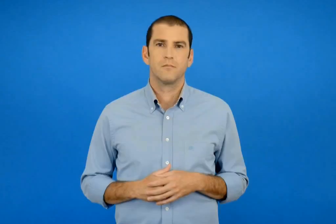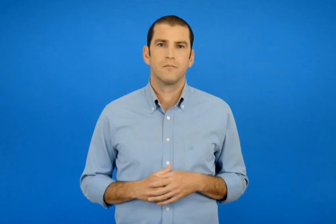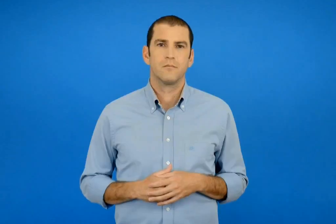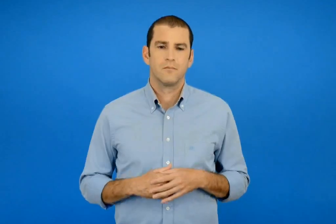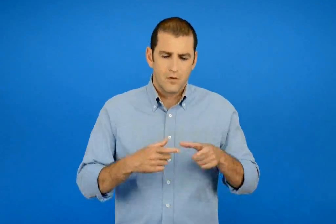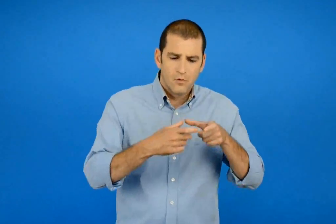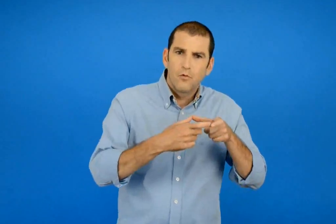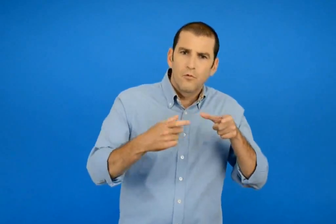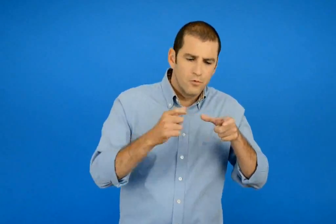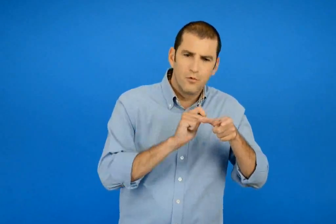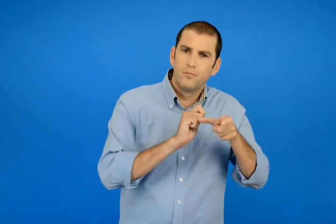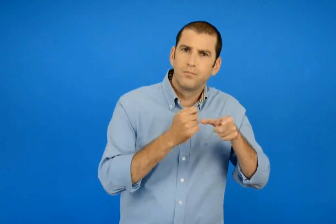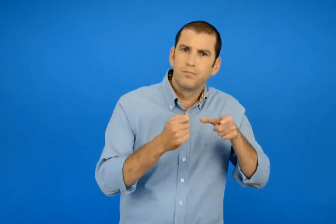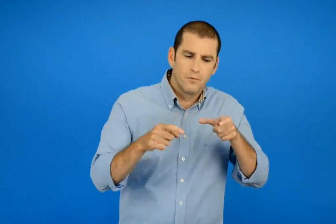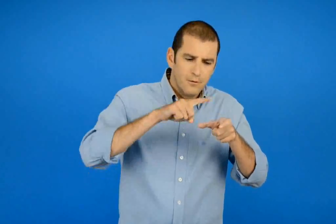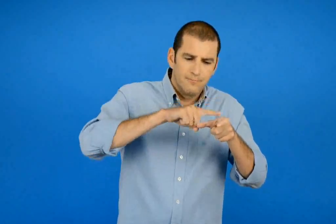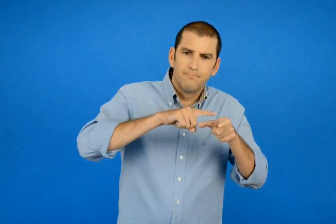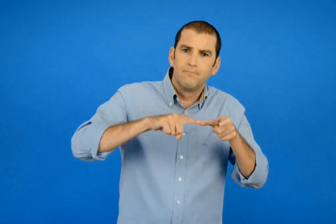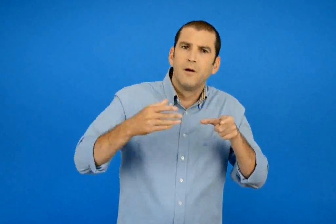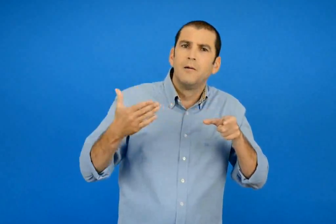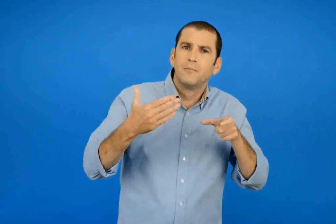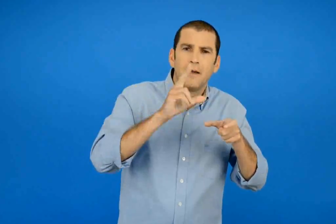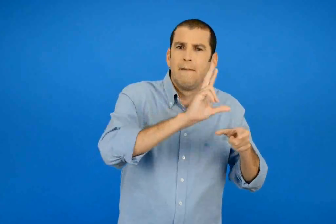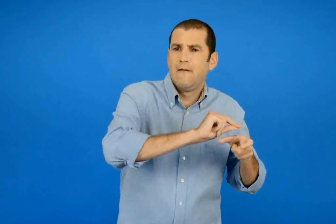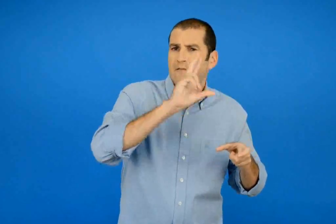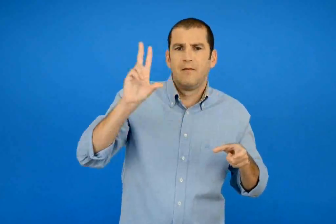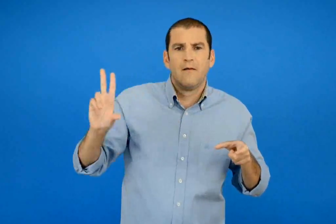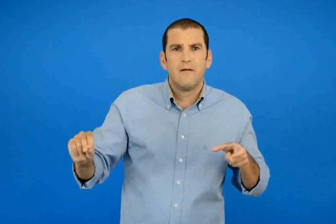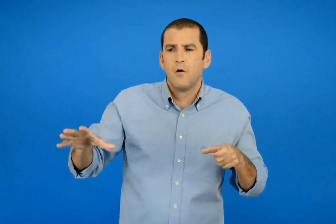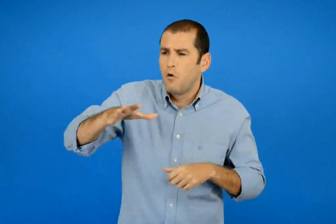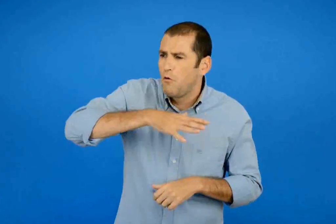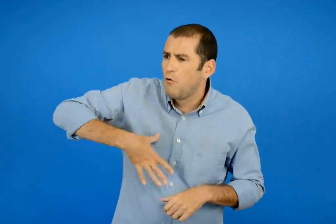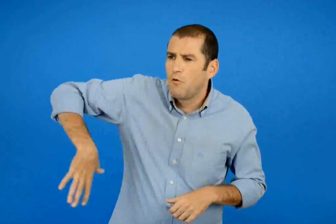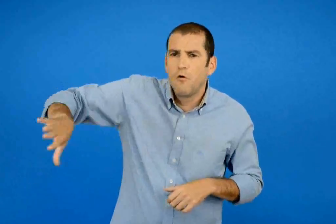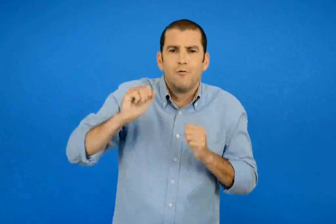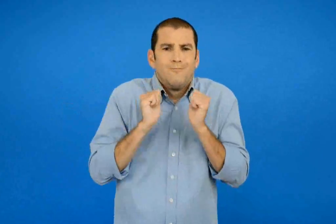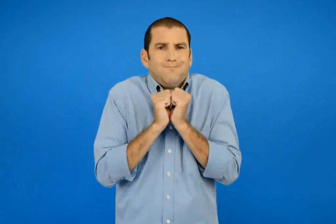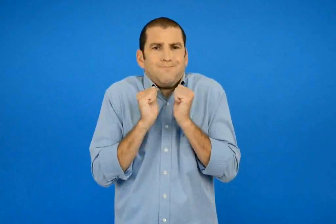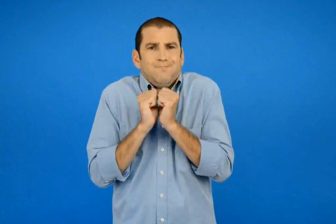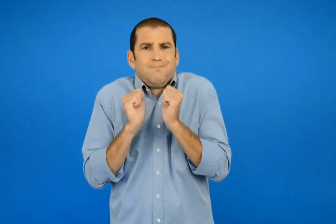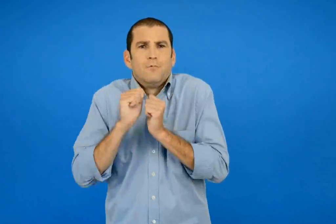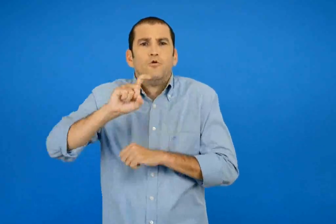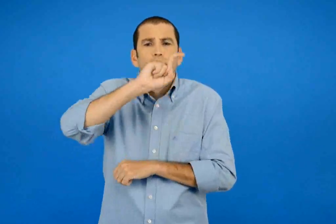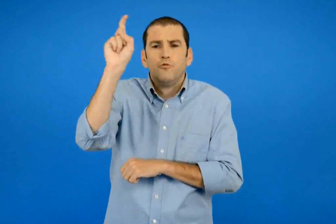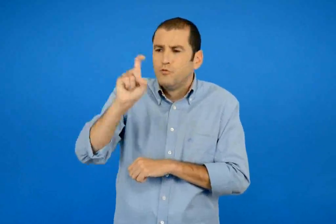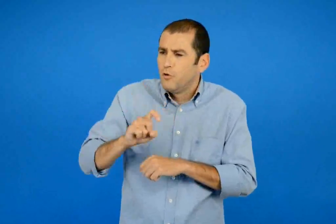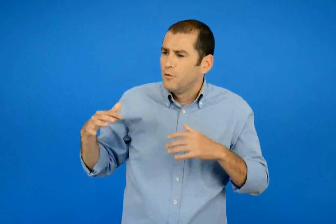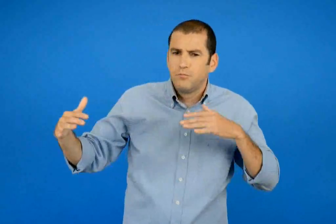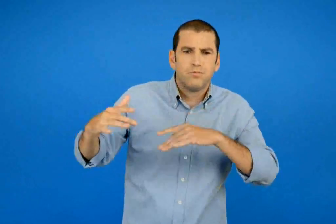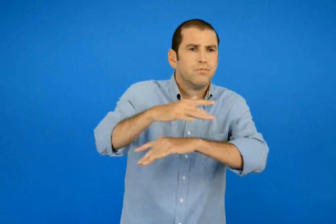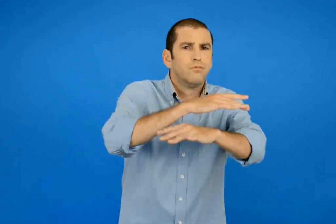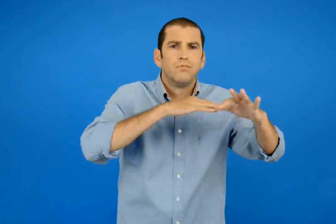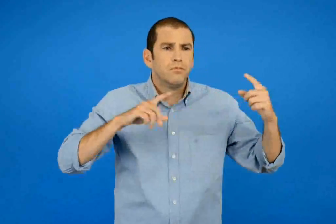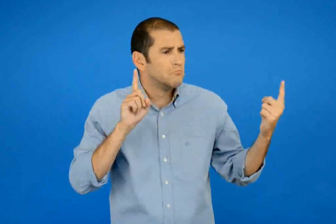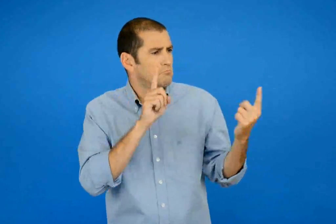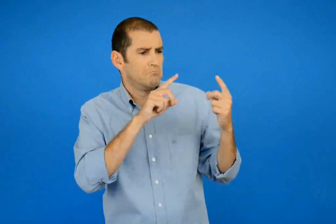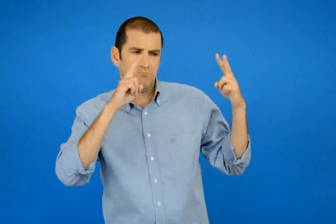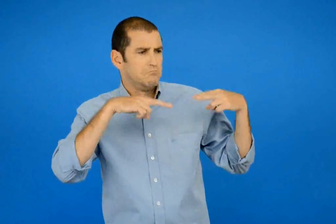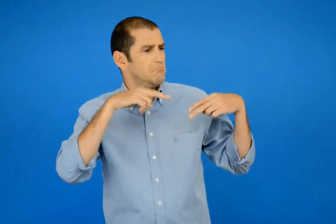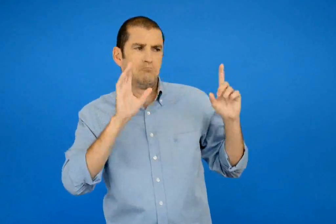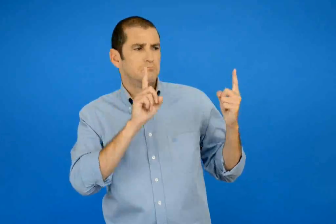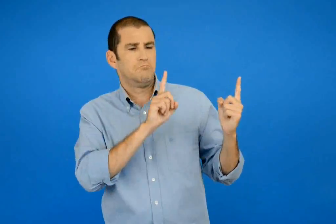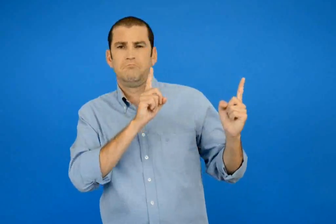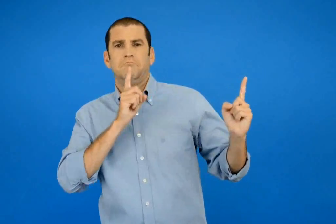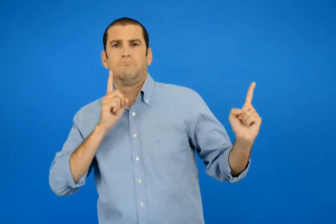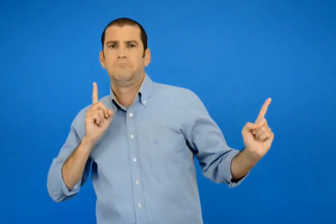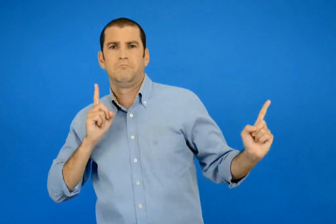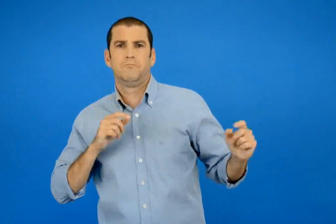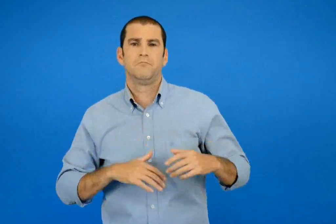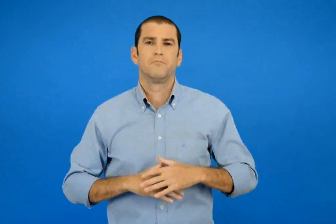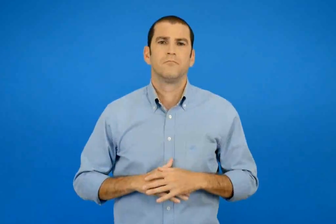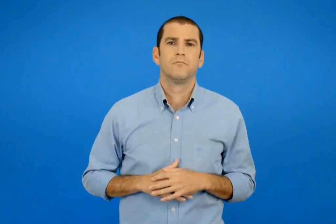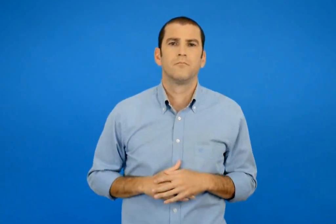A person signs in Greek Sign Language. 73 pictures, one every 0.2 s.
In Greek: σαν σαρδέλες στο κουτί όλοι στρυμωγμένοι ζούμε μπαινοβγαίνουμε άγνωστοι και ξένοι
